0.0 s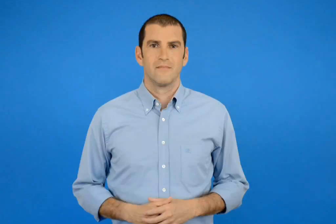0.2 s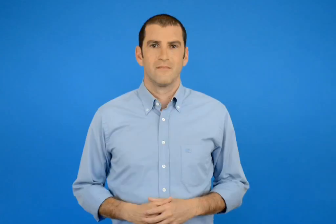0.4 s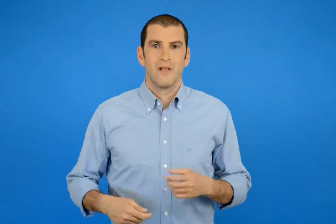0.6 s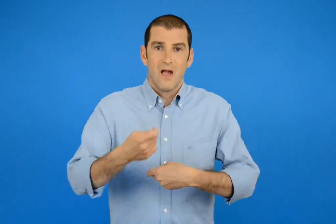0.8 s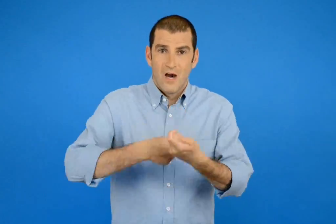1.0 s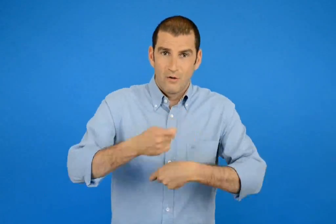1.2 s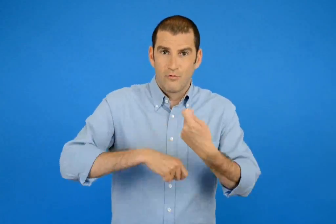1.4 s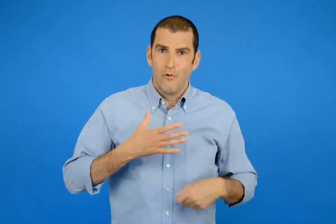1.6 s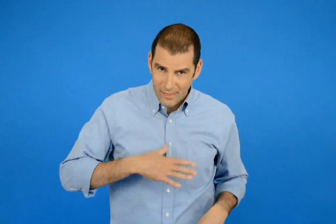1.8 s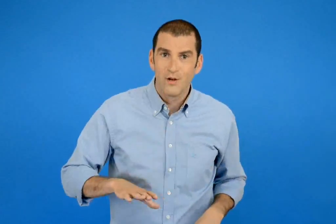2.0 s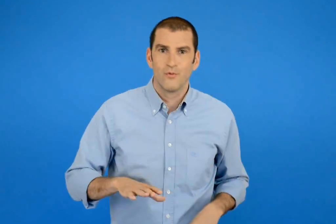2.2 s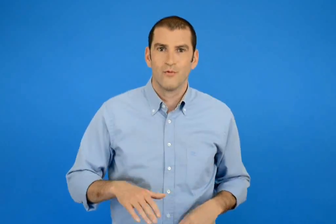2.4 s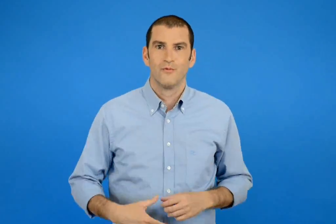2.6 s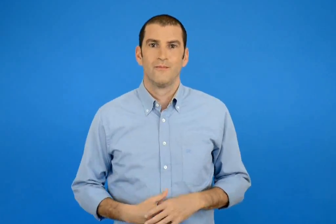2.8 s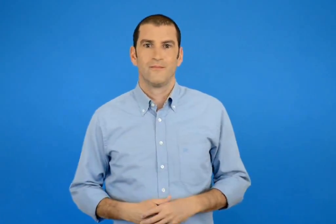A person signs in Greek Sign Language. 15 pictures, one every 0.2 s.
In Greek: θέλω να αγοράσω
